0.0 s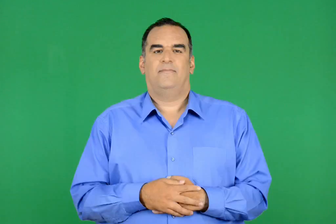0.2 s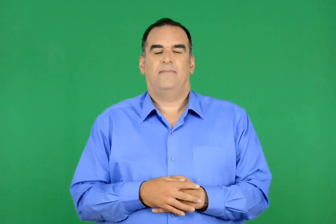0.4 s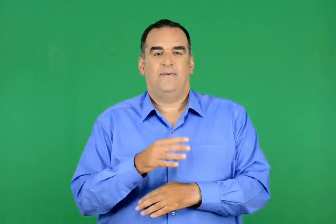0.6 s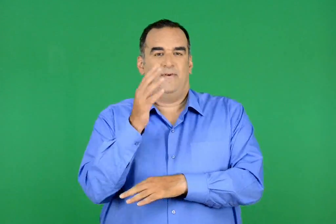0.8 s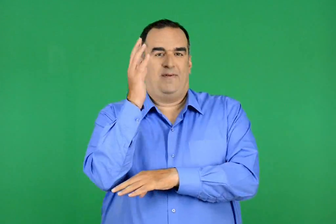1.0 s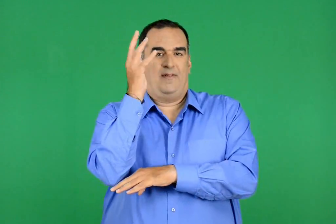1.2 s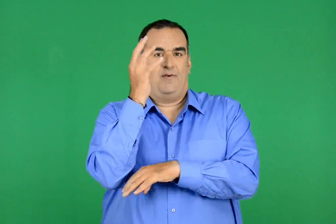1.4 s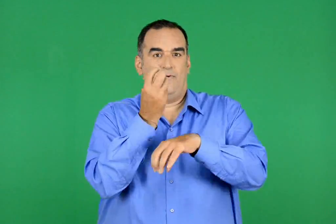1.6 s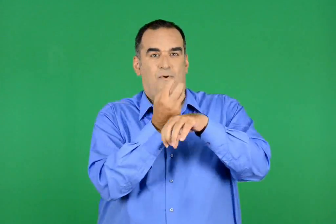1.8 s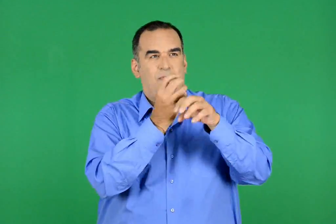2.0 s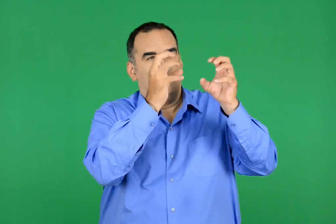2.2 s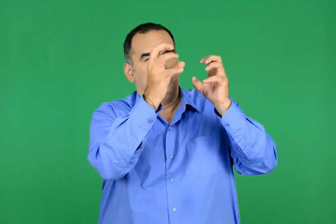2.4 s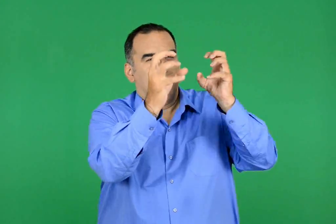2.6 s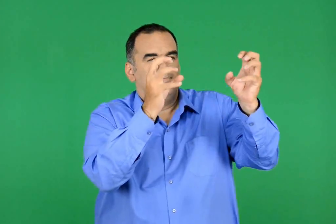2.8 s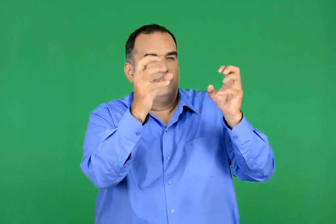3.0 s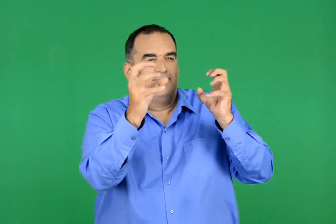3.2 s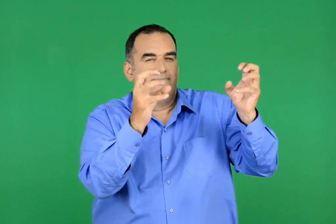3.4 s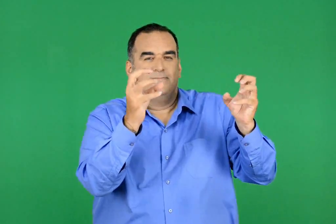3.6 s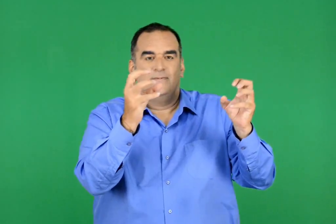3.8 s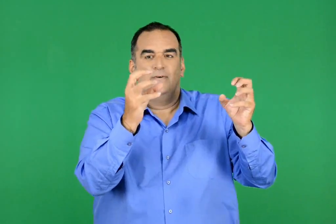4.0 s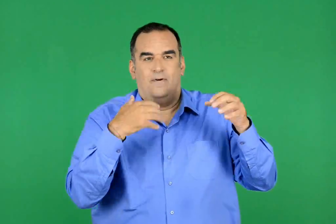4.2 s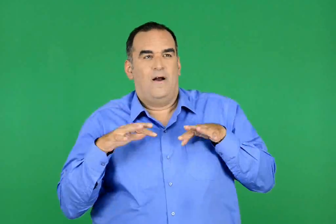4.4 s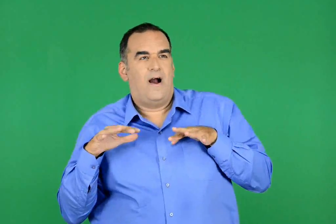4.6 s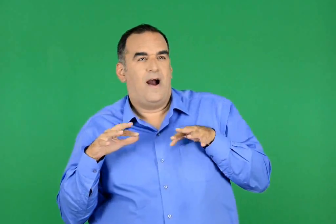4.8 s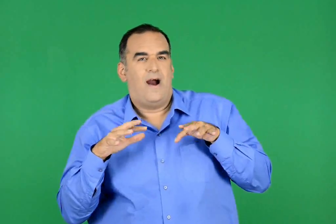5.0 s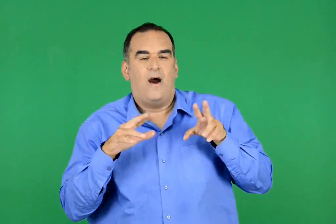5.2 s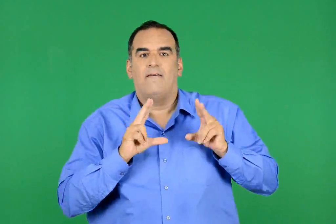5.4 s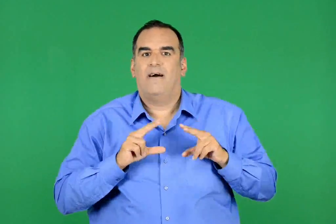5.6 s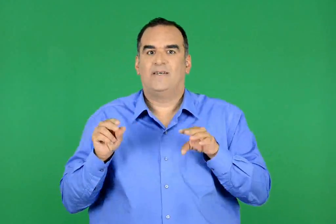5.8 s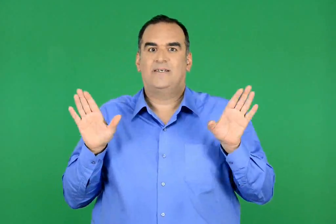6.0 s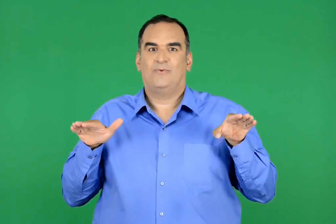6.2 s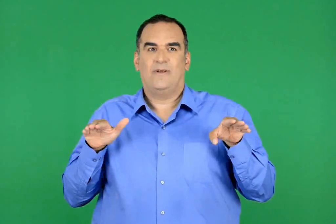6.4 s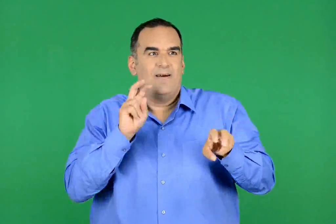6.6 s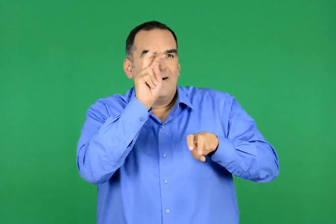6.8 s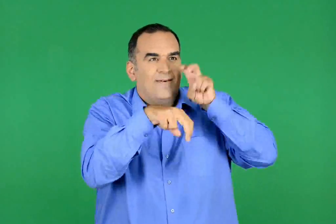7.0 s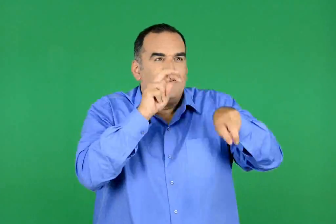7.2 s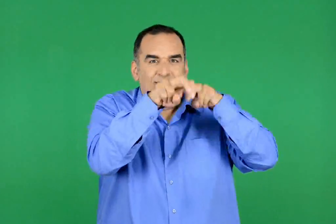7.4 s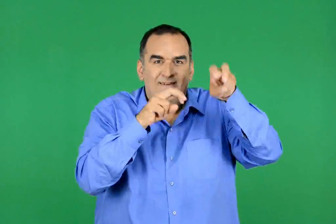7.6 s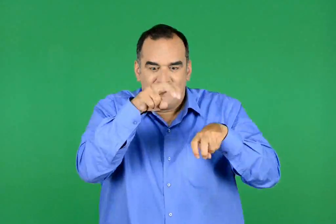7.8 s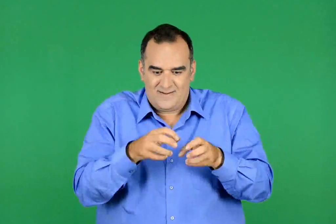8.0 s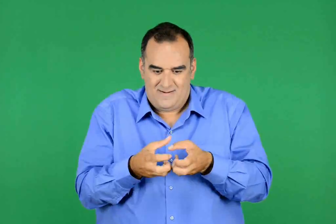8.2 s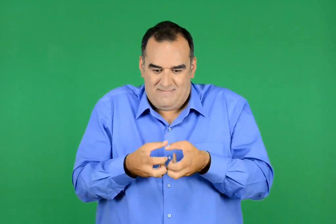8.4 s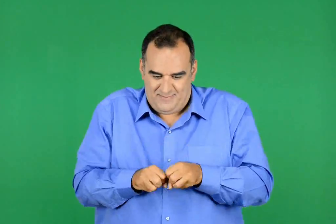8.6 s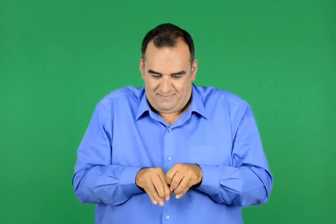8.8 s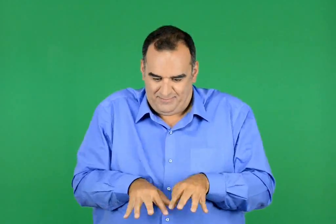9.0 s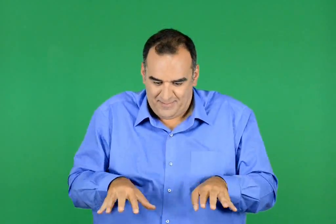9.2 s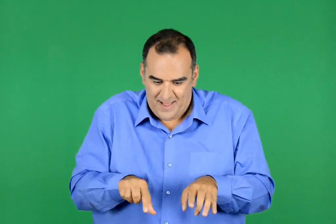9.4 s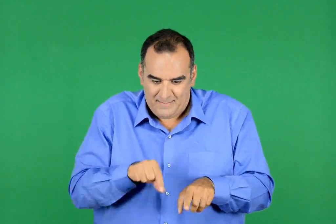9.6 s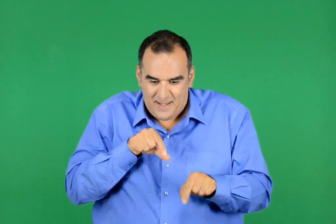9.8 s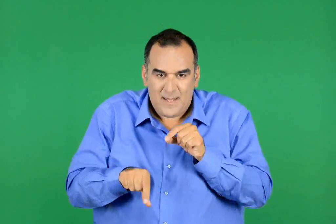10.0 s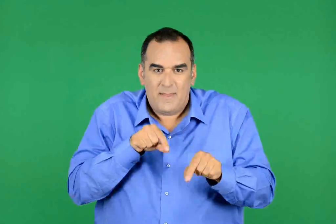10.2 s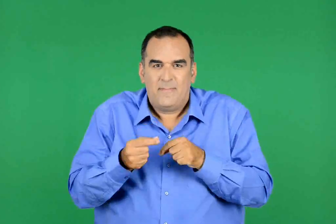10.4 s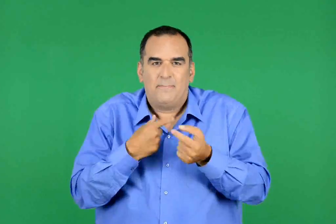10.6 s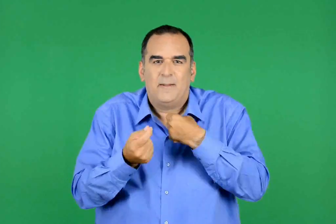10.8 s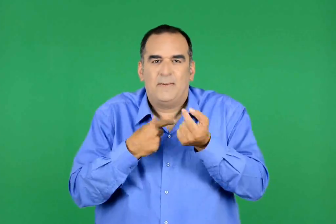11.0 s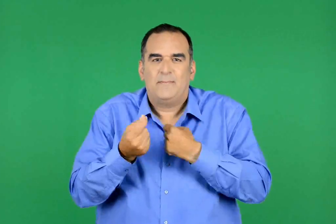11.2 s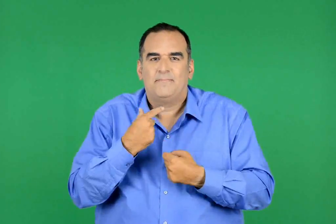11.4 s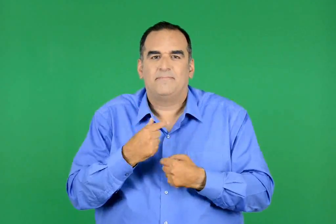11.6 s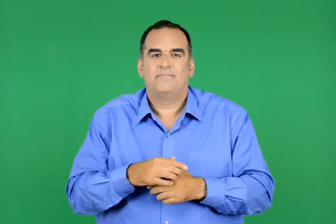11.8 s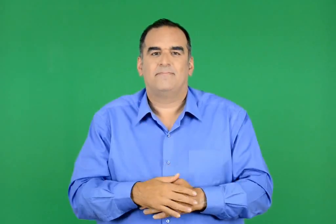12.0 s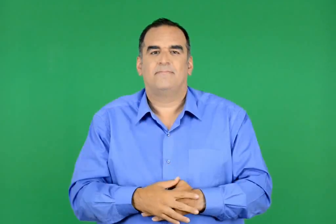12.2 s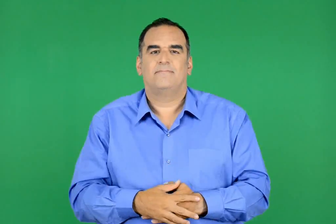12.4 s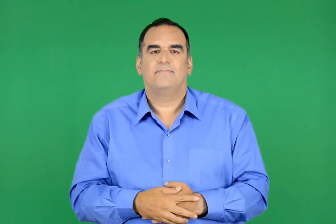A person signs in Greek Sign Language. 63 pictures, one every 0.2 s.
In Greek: η ροδιά µας ήταν φορτωμένη µε ώριμά ρόδια µε σκασμένη φλούδα κι εμείς χιμούσαμε σαν τα σπουργίτια και τσιμπολογούσαμε τα ρουμπινιά σπυριά
